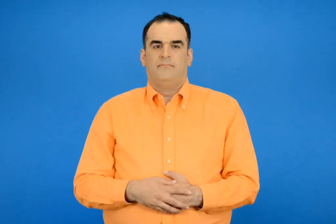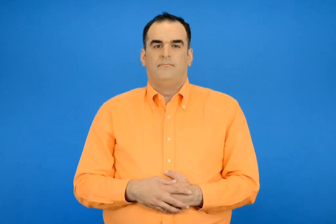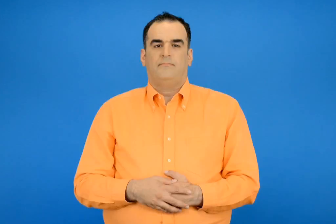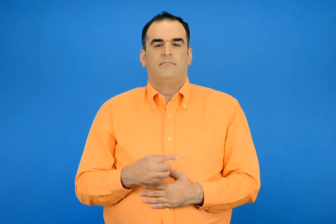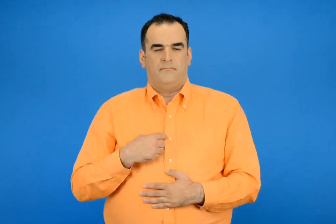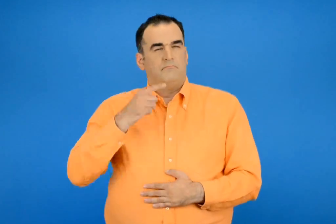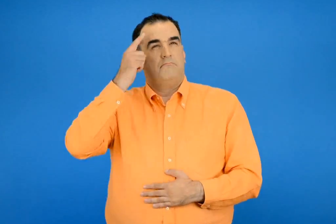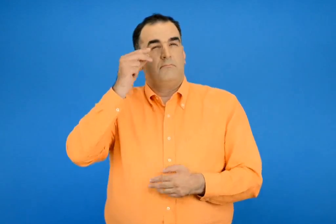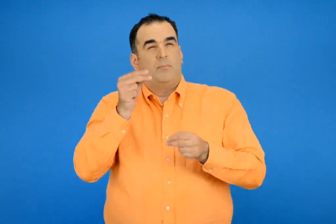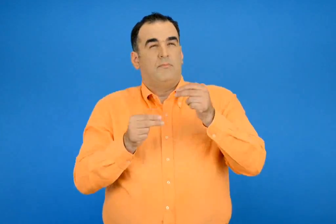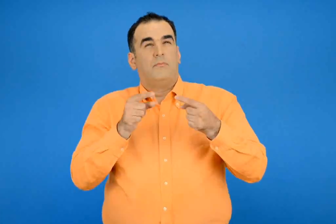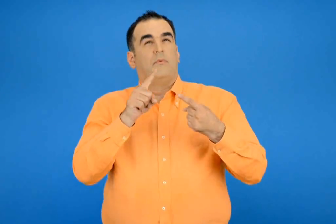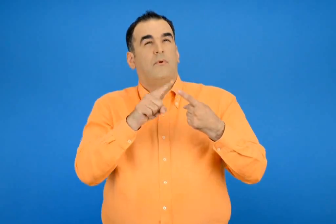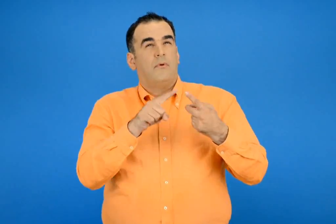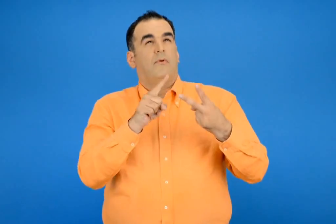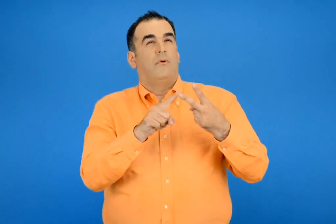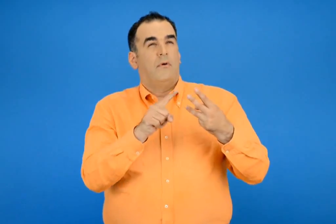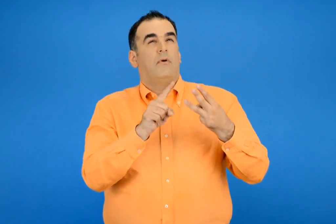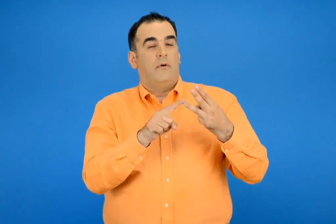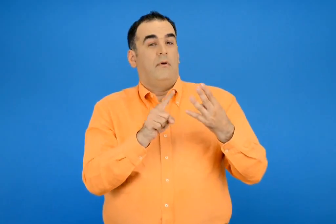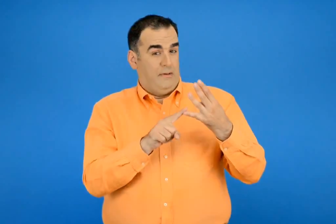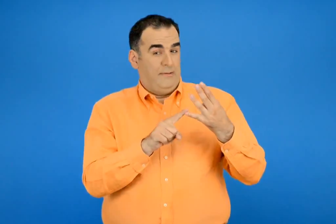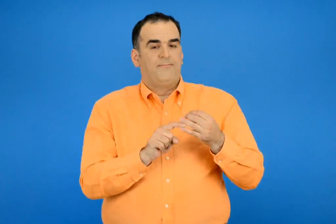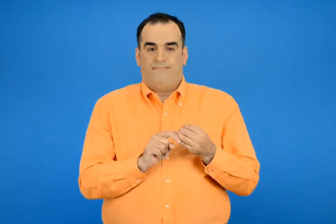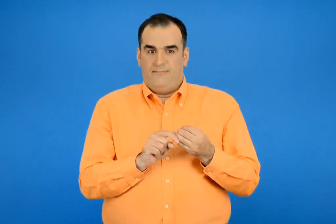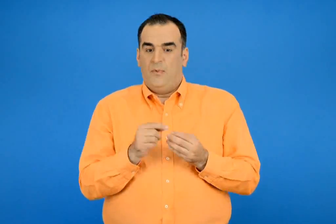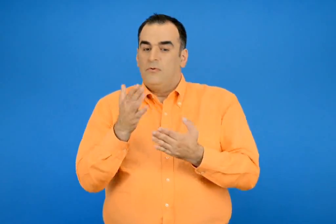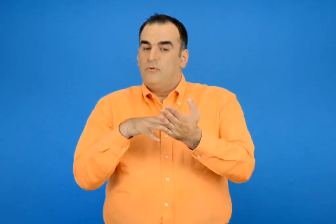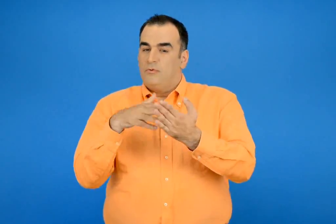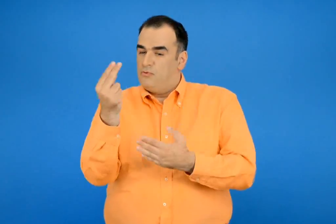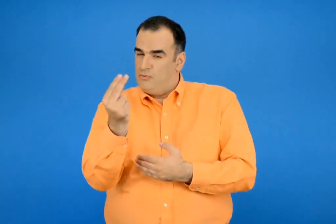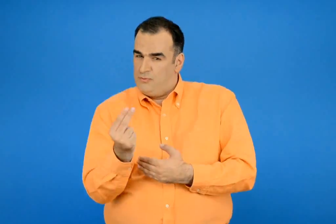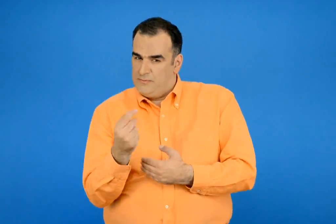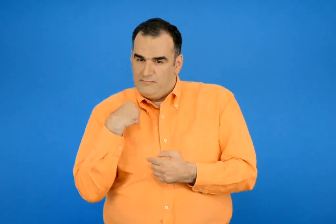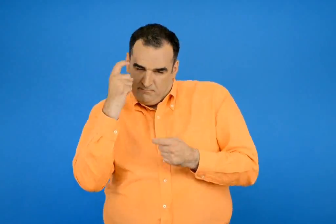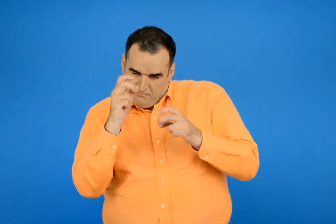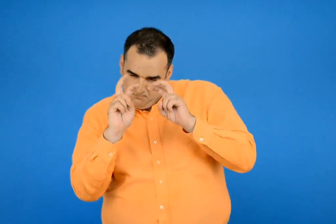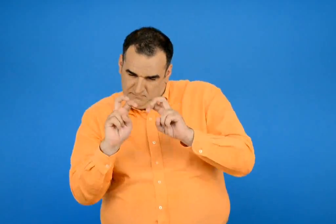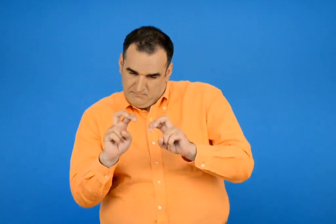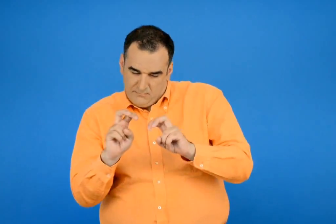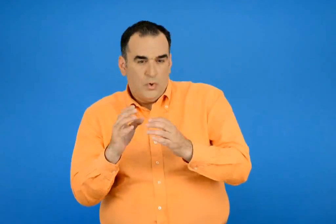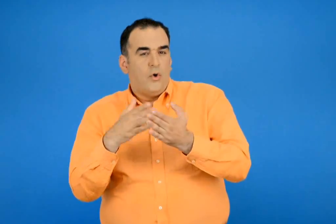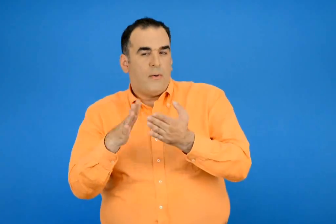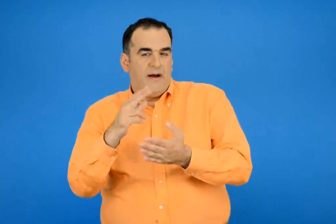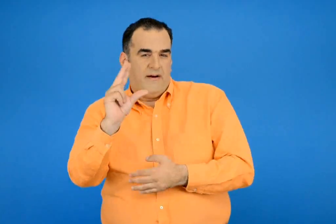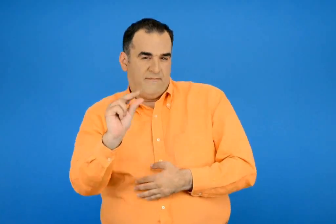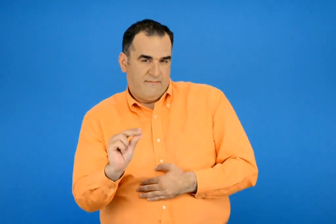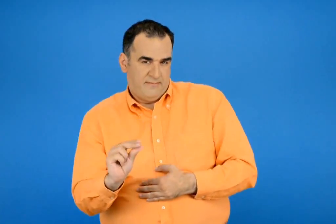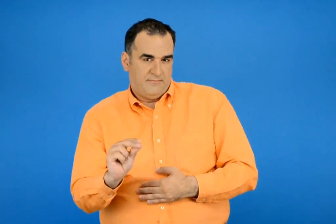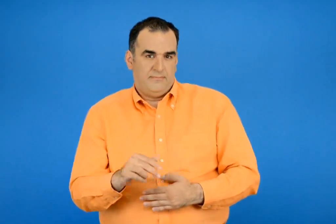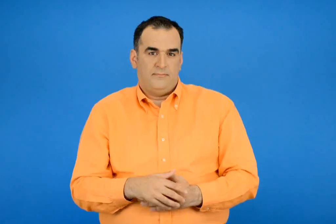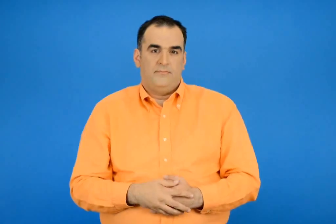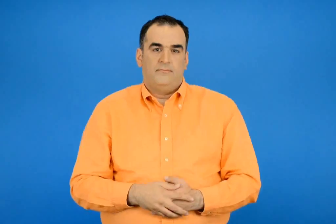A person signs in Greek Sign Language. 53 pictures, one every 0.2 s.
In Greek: υπολογίζω με τα δάχτυλα ελέγχω με τη ζωγραφική με το αντίστοιχο χρώμα
